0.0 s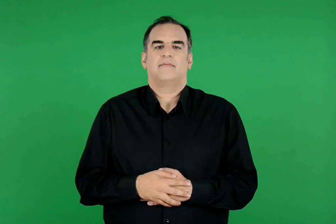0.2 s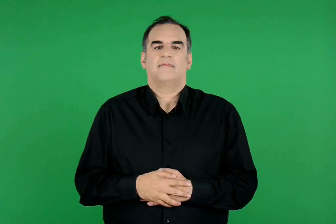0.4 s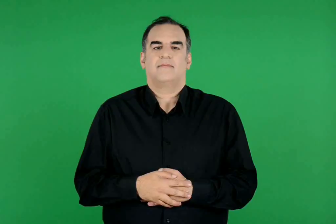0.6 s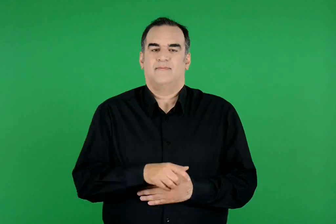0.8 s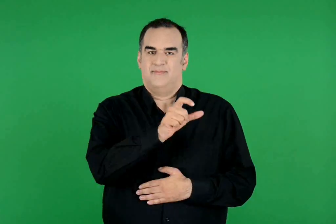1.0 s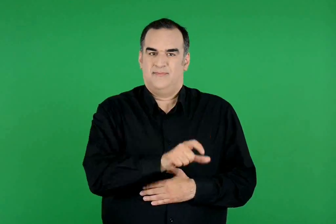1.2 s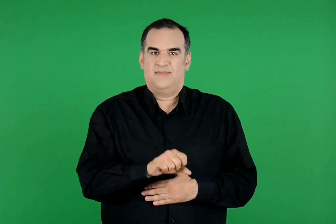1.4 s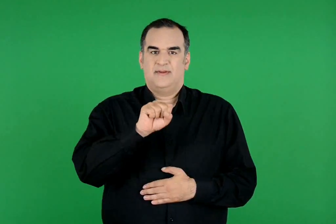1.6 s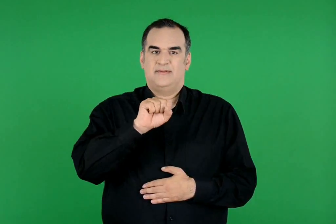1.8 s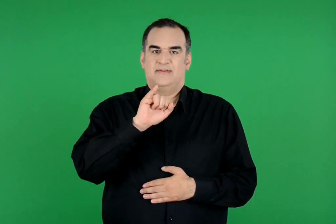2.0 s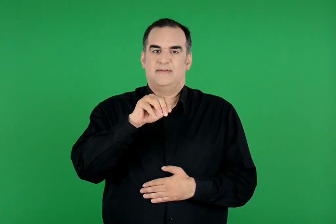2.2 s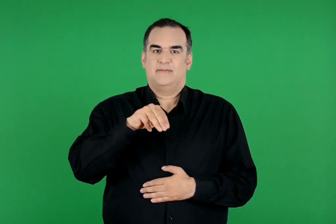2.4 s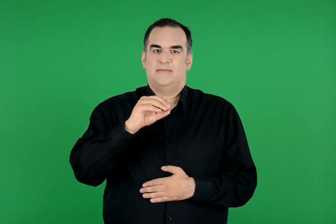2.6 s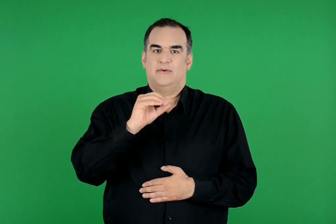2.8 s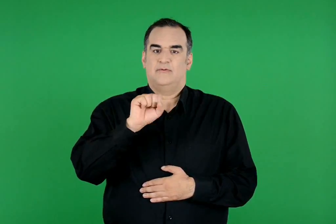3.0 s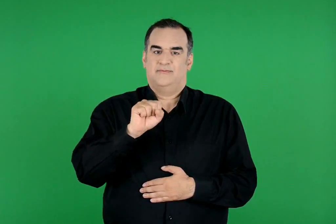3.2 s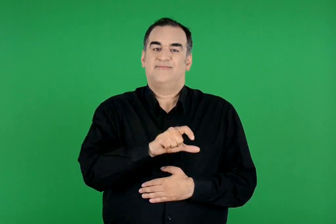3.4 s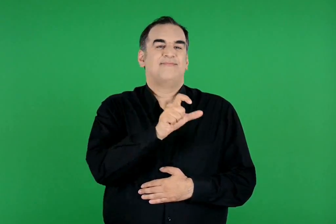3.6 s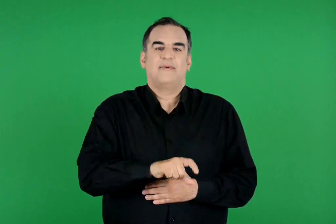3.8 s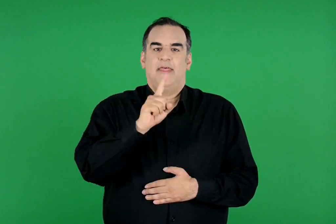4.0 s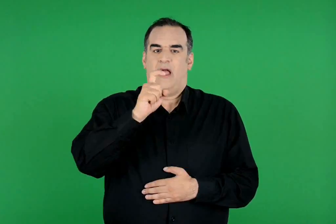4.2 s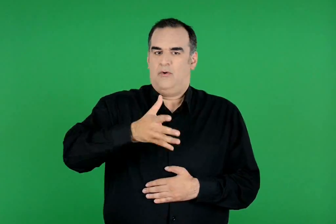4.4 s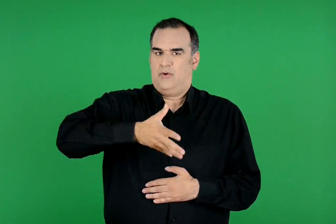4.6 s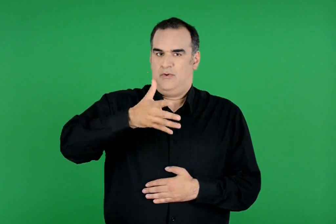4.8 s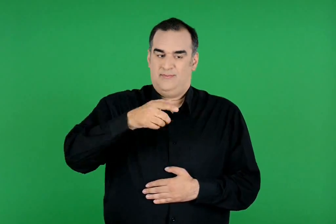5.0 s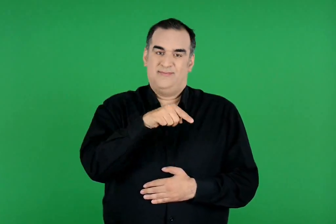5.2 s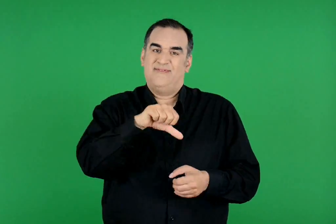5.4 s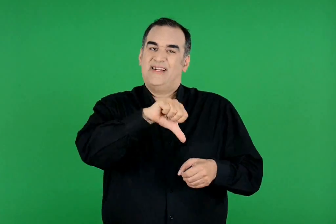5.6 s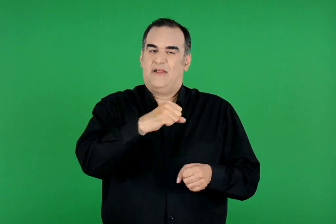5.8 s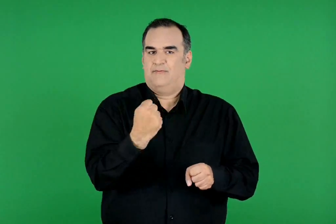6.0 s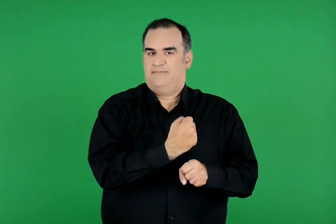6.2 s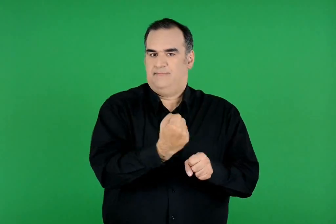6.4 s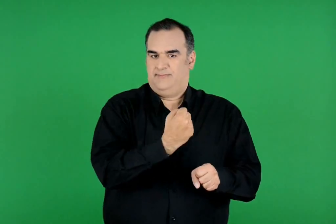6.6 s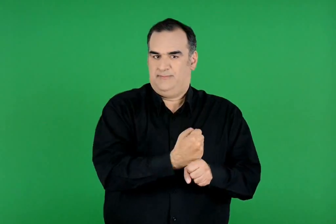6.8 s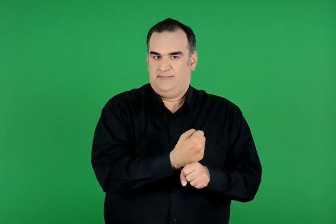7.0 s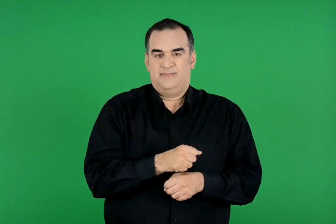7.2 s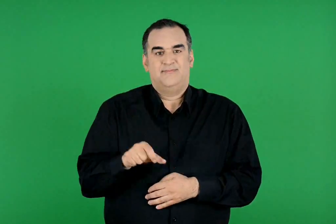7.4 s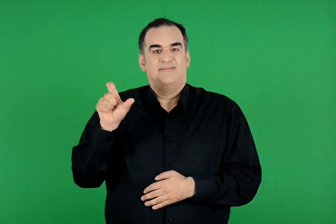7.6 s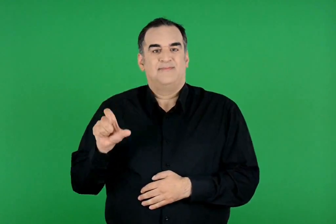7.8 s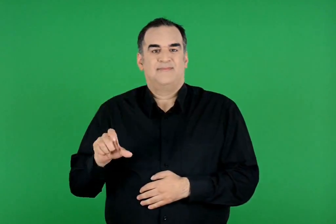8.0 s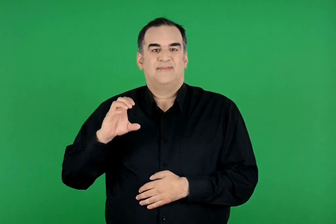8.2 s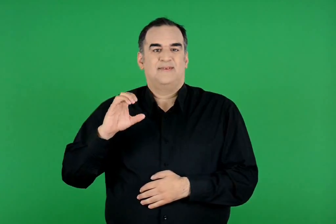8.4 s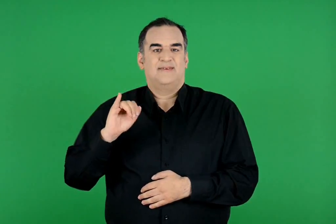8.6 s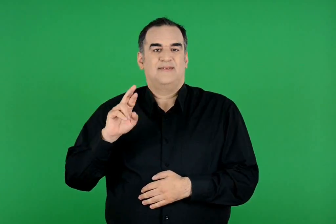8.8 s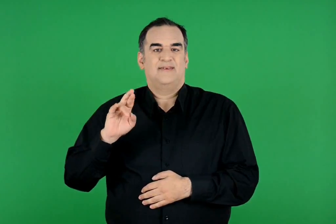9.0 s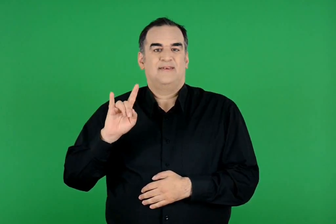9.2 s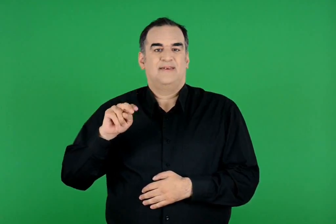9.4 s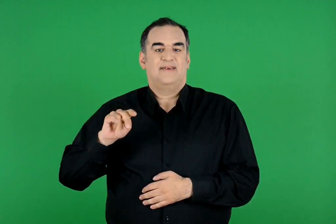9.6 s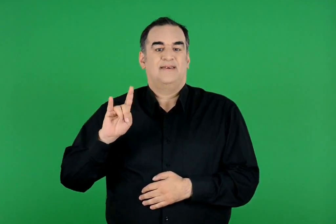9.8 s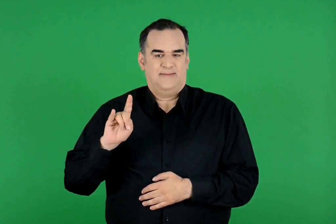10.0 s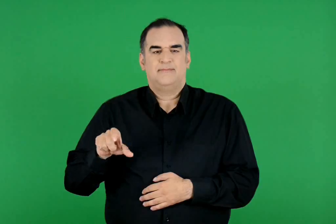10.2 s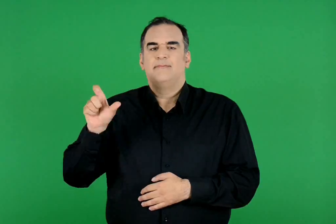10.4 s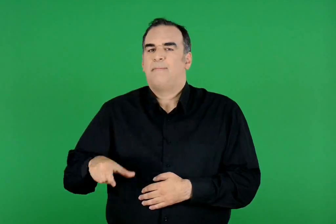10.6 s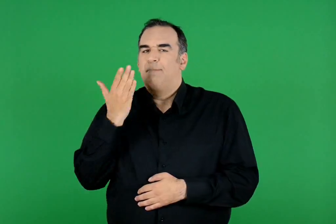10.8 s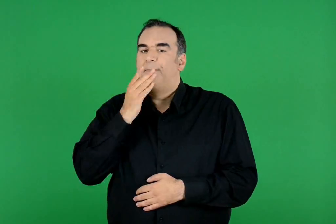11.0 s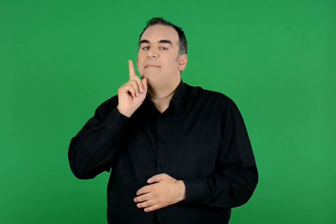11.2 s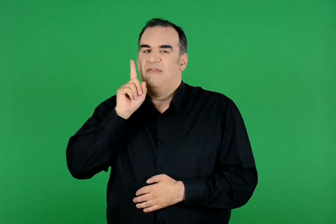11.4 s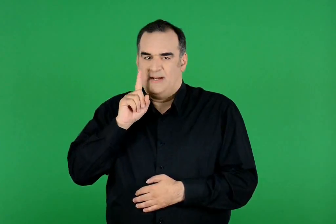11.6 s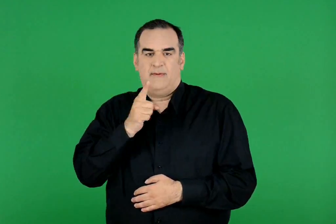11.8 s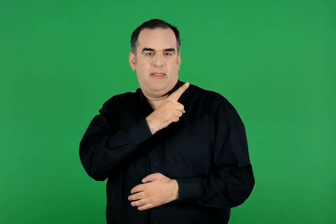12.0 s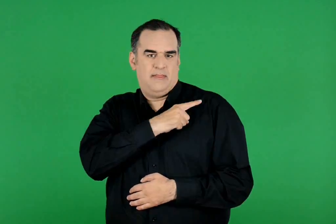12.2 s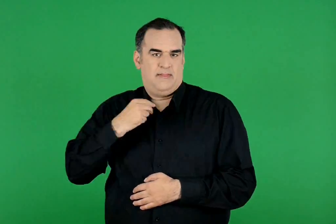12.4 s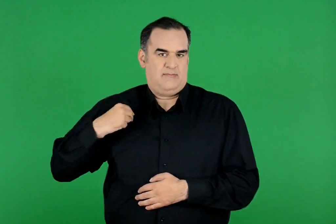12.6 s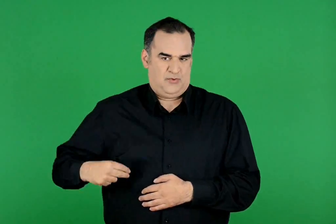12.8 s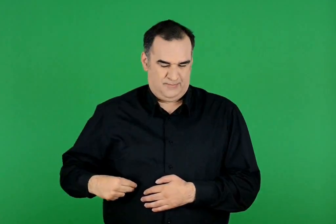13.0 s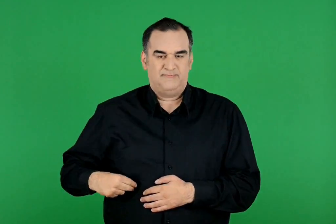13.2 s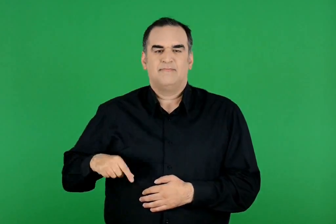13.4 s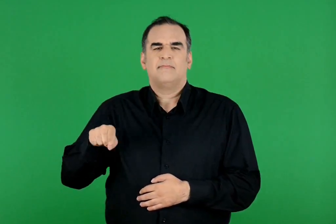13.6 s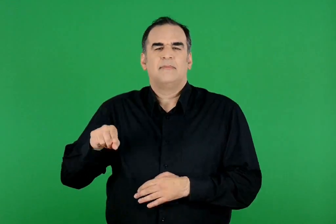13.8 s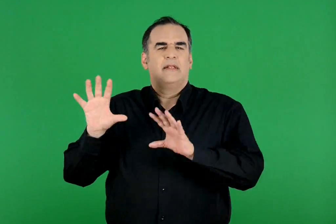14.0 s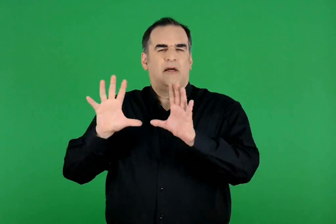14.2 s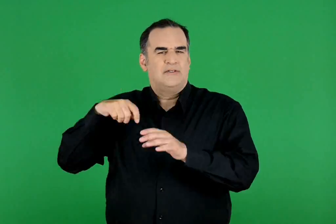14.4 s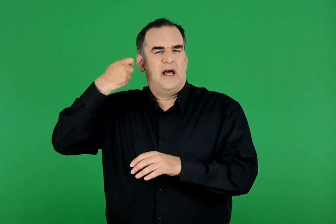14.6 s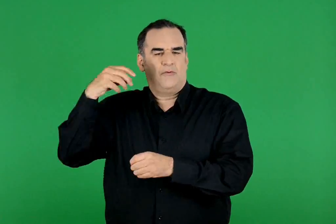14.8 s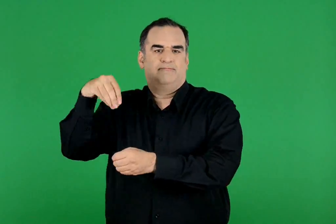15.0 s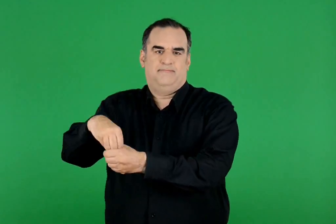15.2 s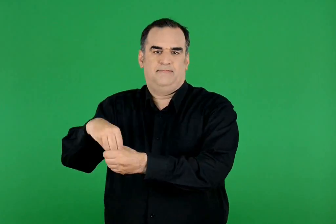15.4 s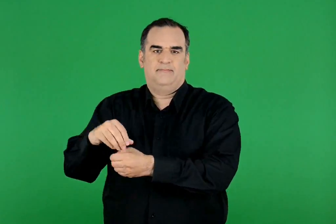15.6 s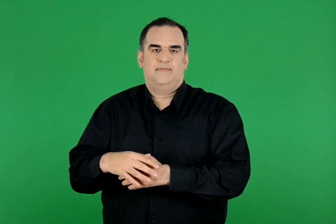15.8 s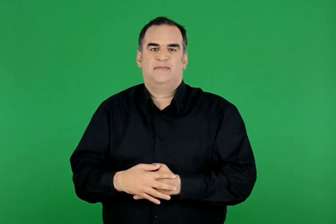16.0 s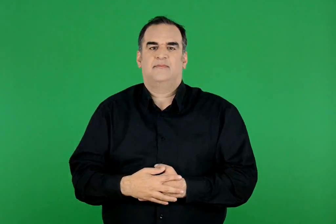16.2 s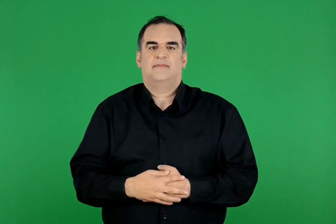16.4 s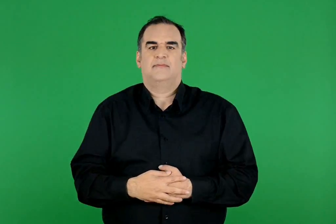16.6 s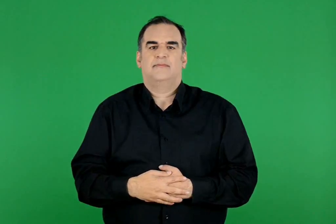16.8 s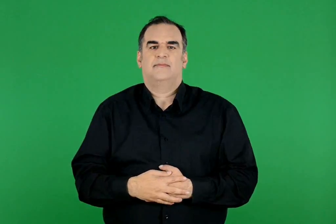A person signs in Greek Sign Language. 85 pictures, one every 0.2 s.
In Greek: ο σίμος είναι 10 χρονών και εργάζεται σε ένα βενζινάδικο. η ειρήνη , που είναι μαθήτρια της πρώτης δημοτικού , παίζει σε ένα έργο στην τηλεόραση.
